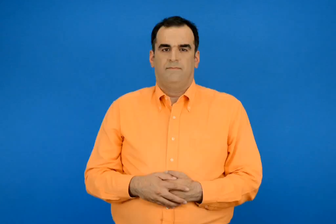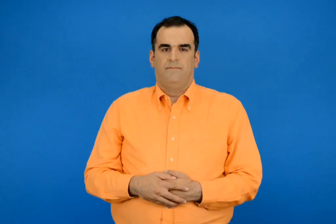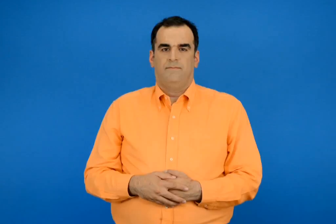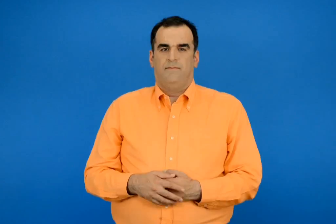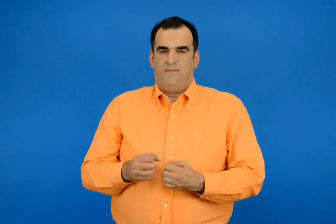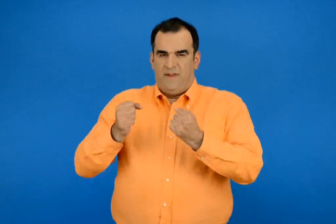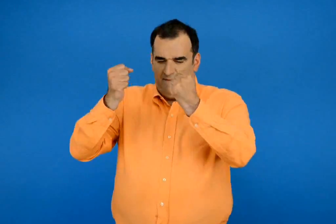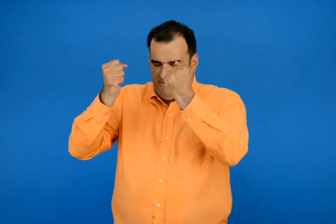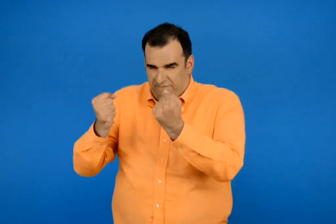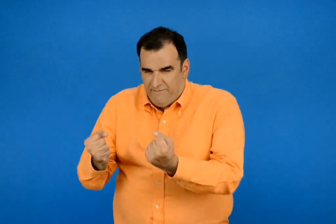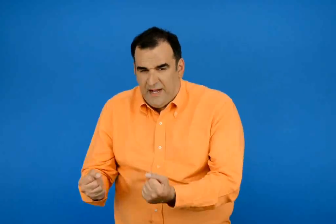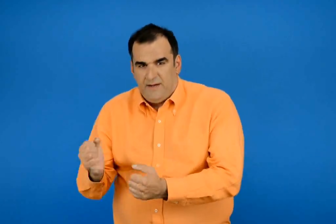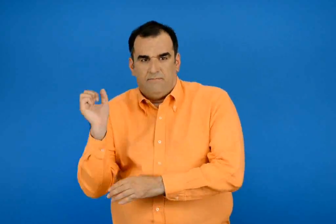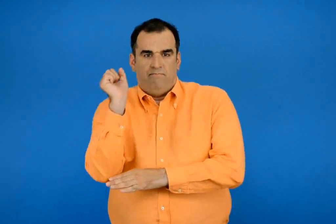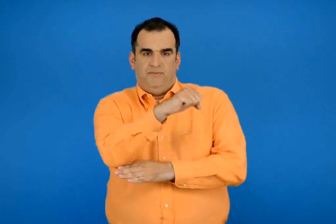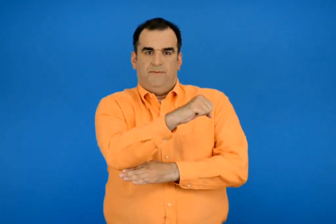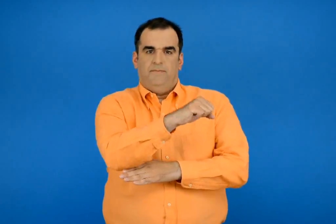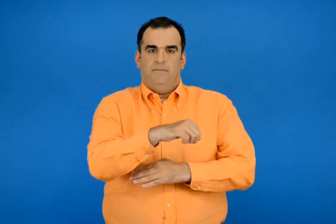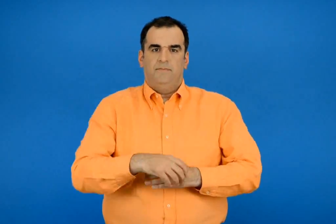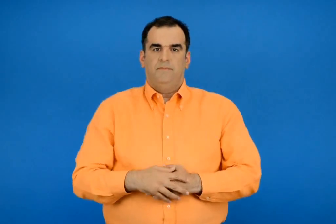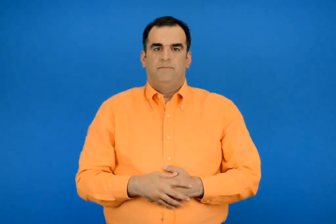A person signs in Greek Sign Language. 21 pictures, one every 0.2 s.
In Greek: πιο βαρύ
